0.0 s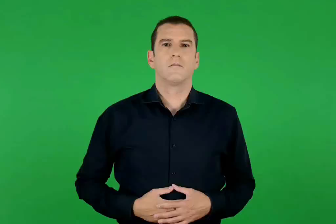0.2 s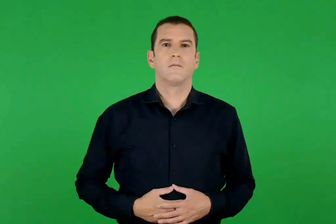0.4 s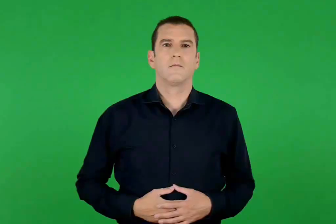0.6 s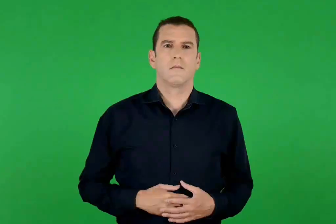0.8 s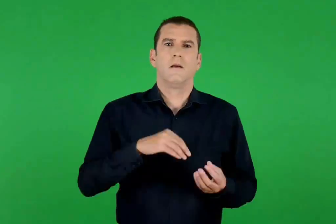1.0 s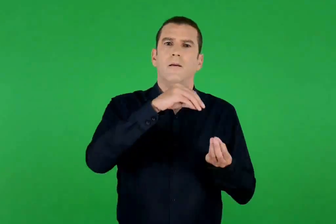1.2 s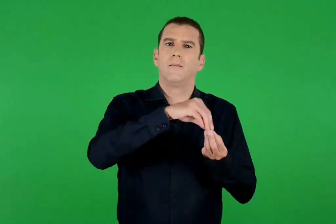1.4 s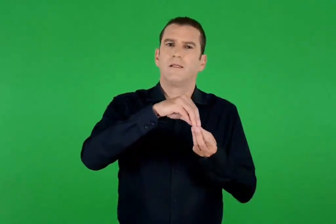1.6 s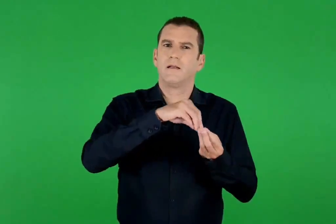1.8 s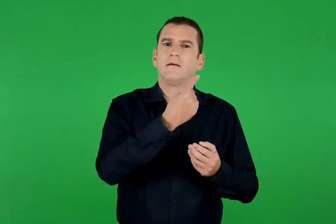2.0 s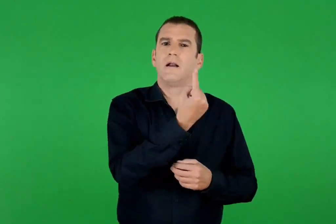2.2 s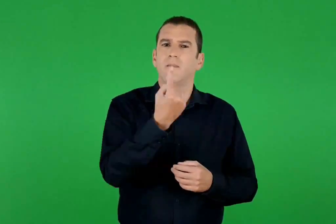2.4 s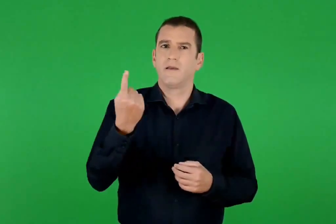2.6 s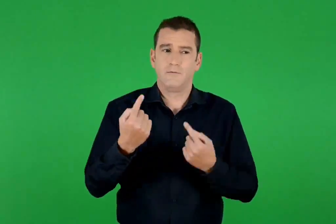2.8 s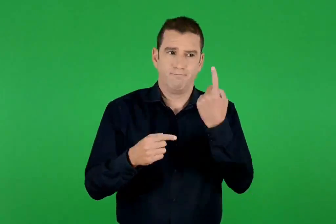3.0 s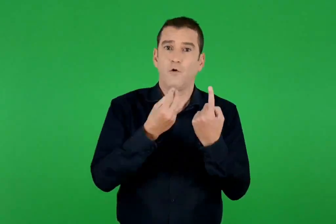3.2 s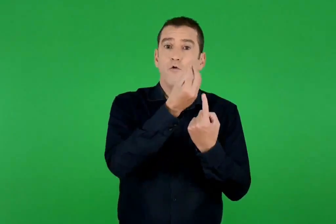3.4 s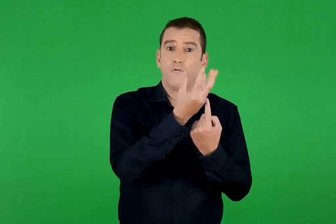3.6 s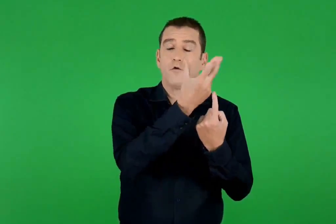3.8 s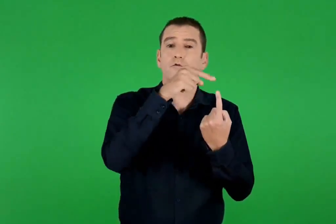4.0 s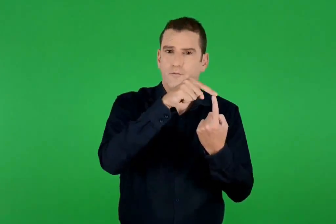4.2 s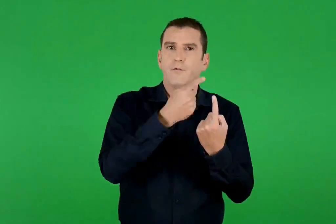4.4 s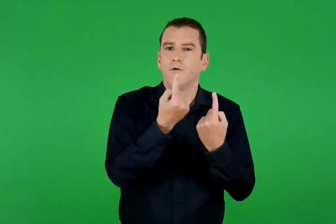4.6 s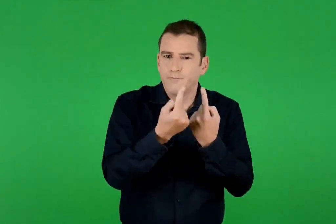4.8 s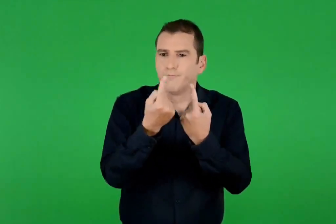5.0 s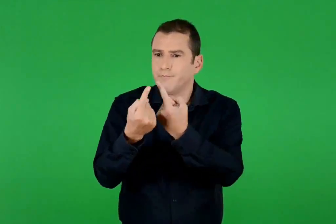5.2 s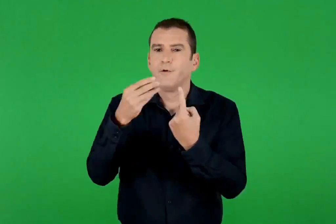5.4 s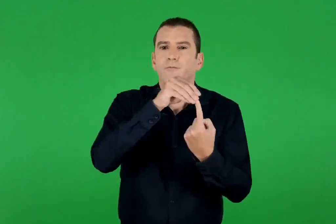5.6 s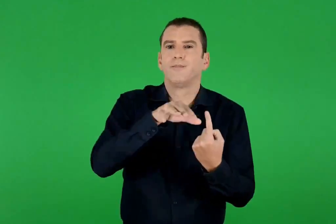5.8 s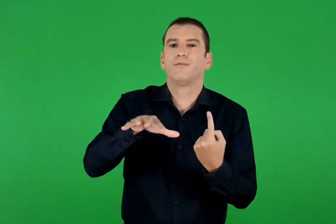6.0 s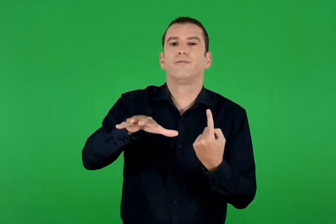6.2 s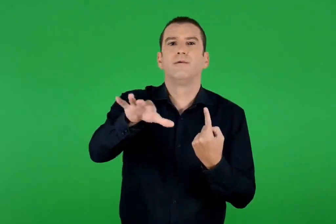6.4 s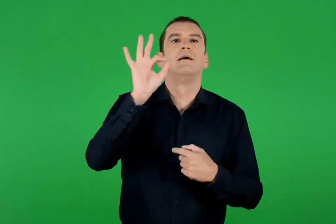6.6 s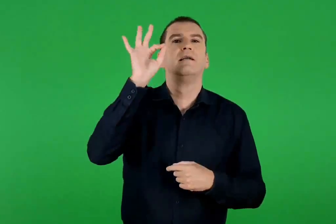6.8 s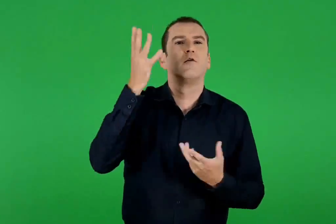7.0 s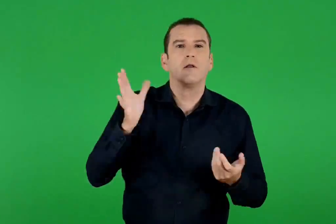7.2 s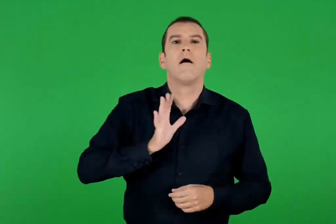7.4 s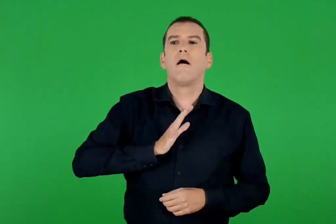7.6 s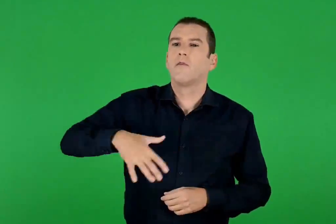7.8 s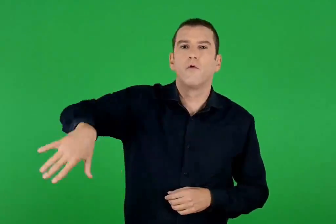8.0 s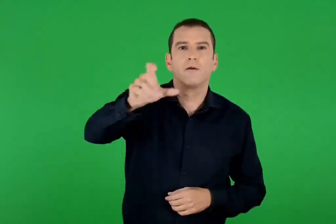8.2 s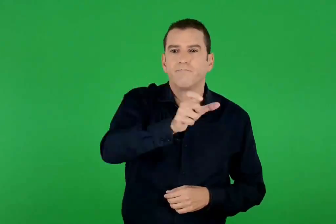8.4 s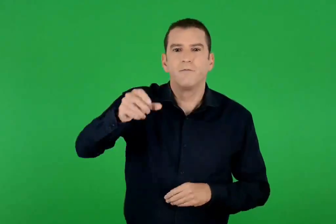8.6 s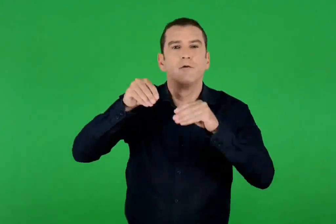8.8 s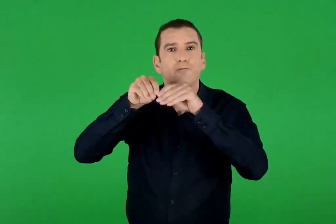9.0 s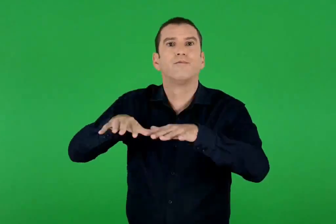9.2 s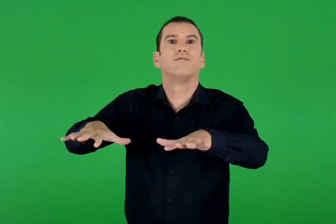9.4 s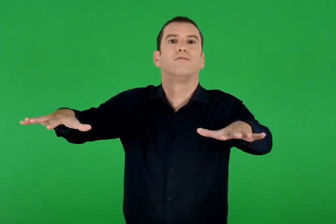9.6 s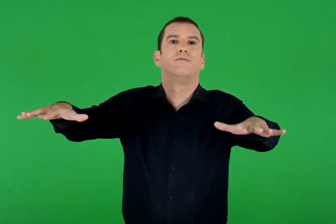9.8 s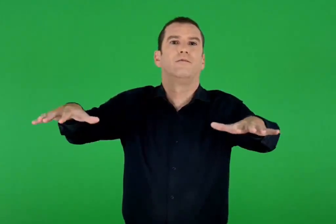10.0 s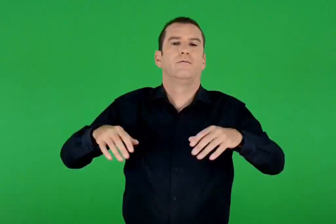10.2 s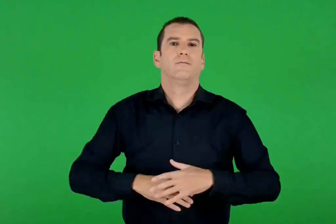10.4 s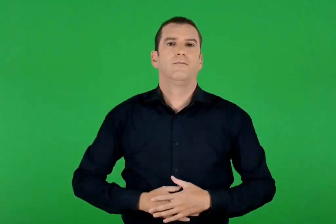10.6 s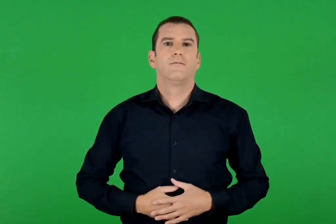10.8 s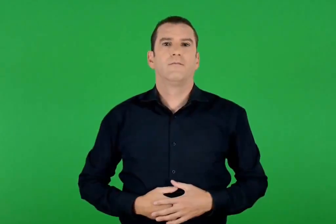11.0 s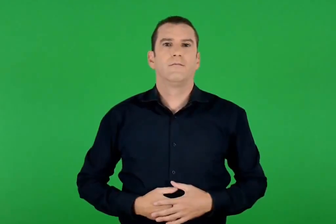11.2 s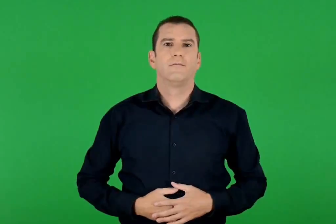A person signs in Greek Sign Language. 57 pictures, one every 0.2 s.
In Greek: το φως από τις πασχαλινές λαμπάδες μεταφέρεται παντού , συμβολίζοντας τον φωτισμό όλων των ανθρώπων
